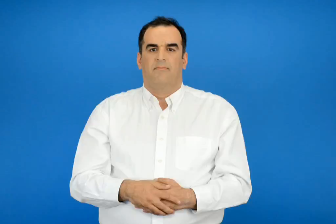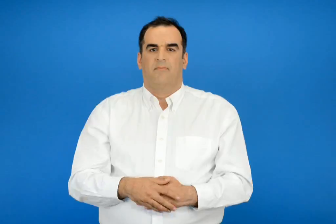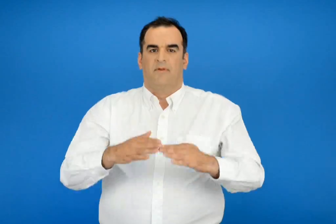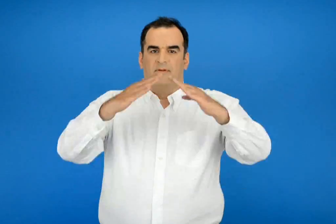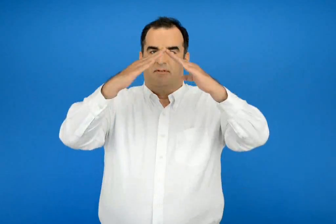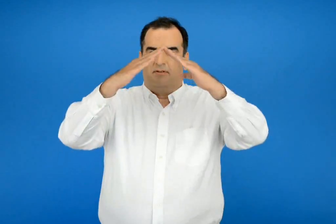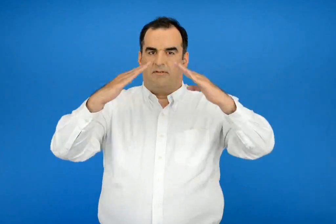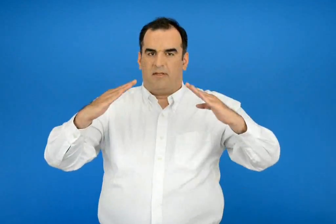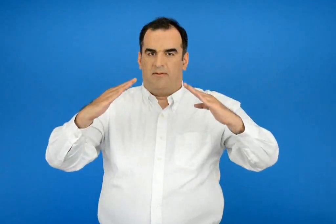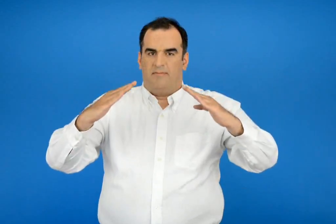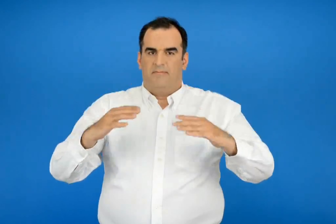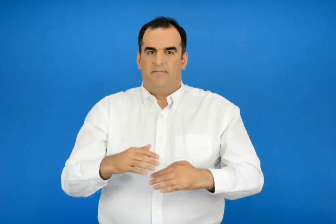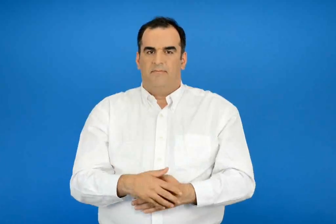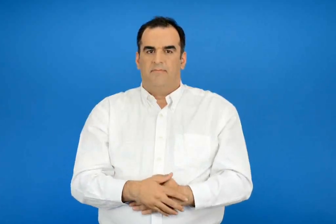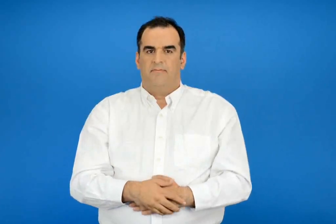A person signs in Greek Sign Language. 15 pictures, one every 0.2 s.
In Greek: στέγη
